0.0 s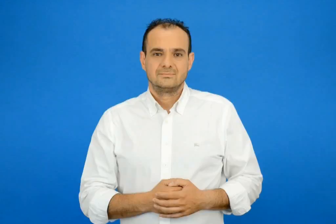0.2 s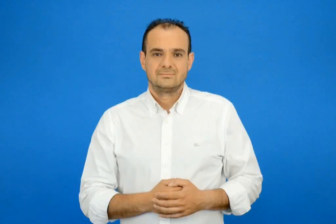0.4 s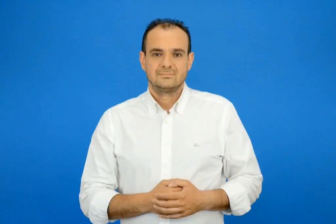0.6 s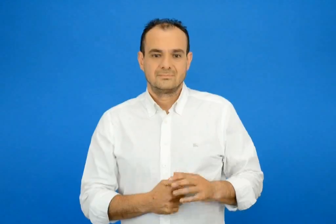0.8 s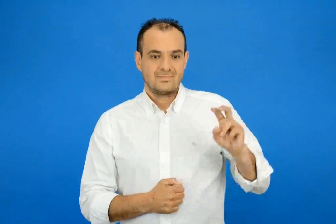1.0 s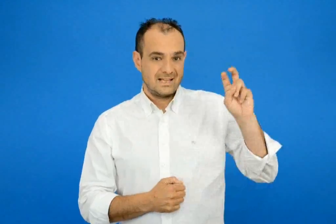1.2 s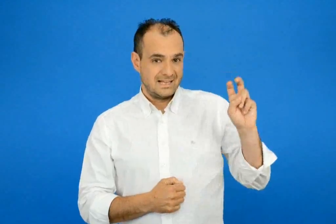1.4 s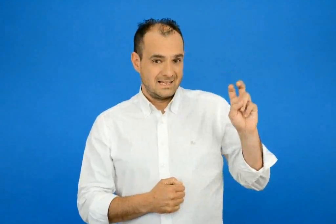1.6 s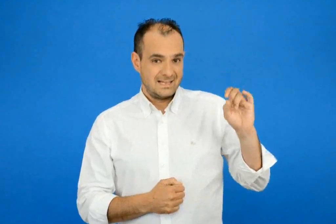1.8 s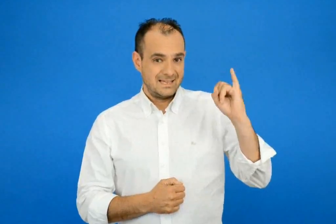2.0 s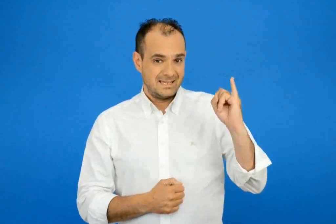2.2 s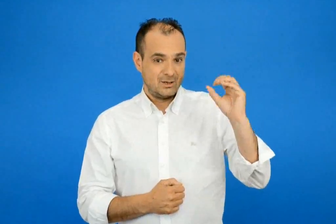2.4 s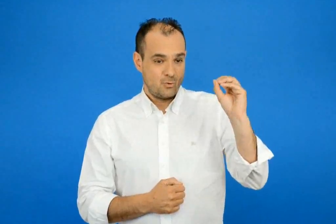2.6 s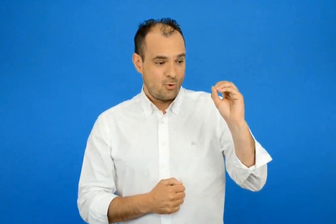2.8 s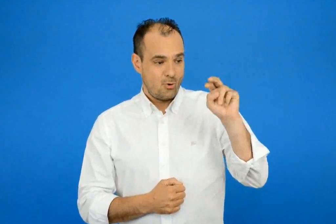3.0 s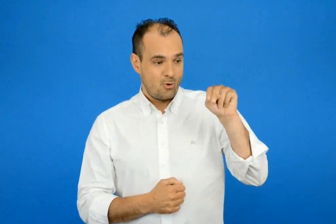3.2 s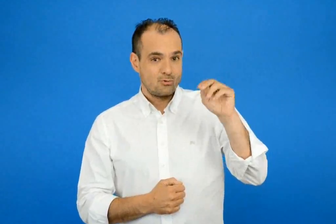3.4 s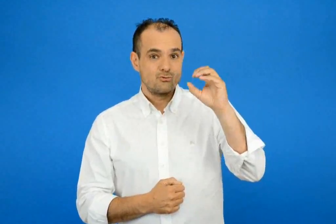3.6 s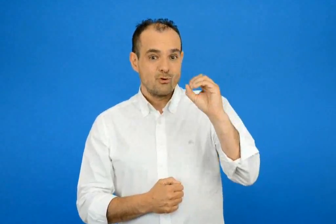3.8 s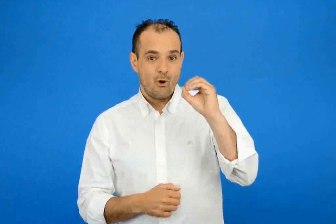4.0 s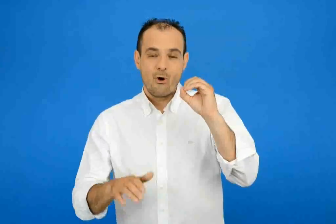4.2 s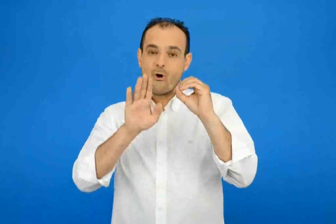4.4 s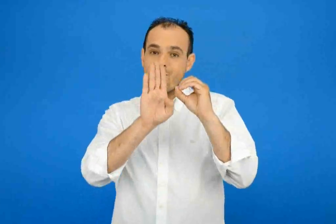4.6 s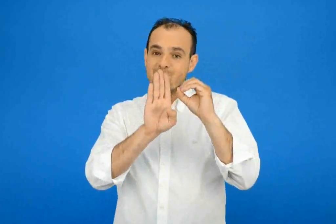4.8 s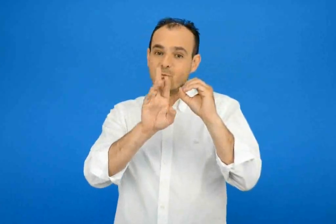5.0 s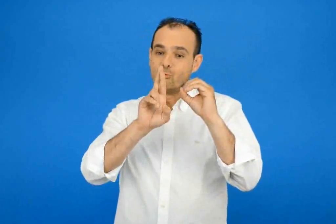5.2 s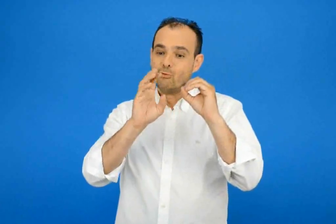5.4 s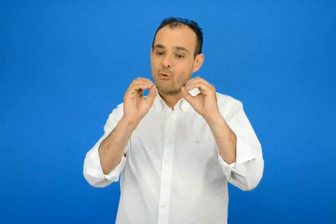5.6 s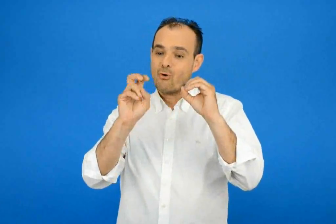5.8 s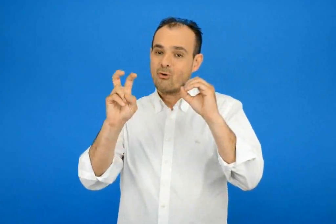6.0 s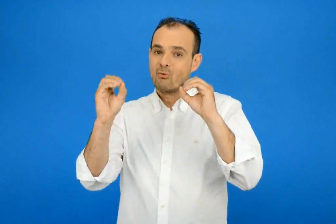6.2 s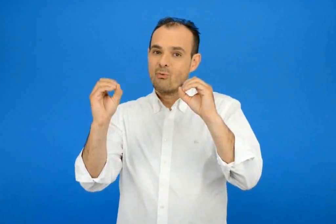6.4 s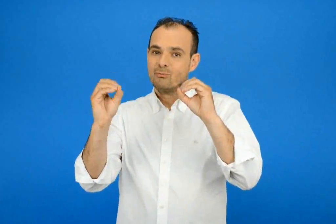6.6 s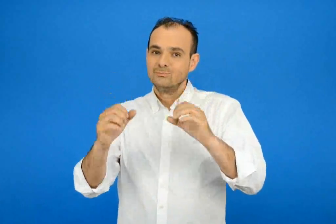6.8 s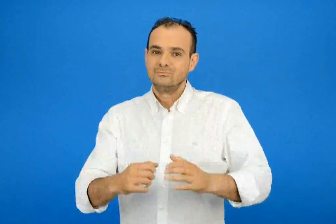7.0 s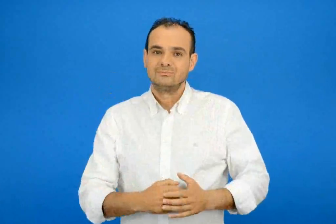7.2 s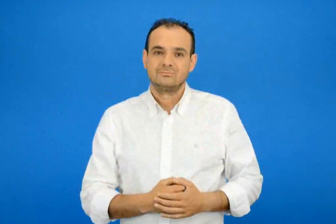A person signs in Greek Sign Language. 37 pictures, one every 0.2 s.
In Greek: χιονόβροχο
